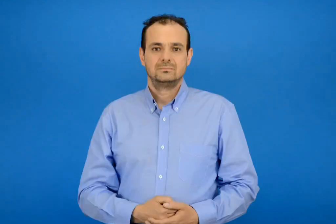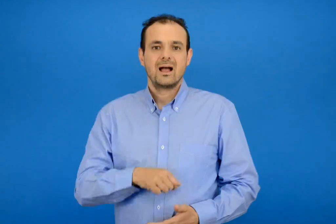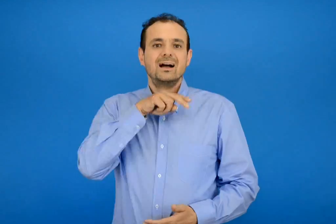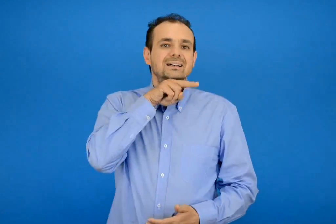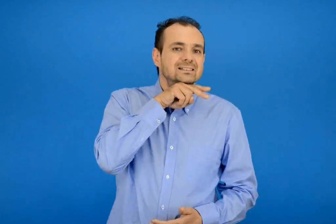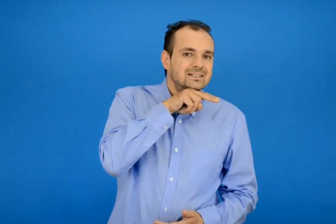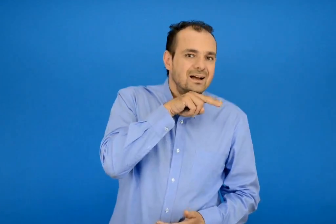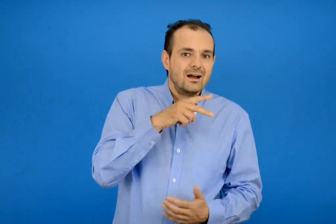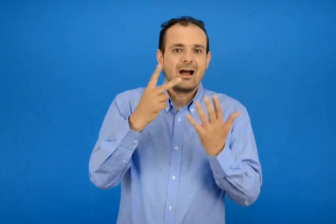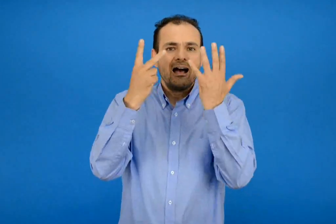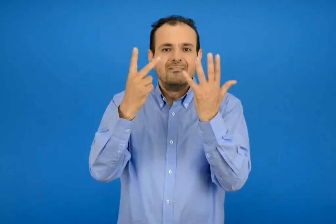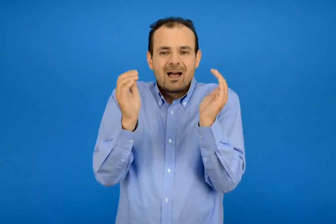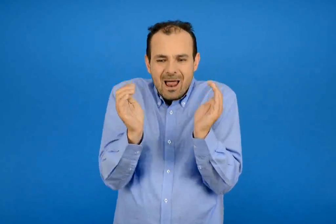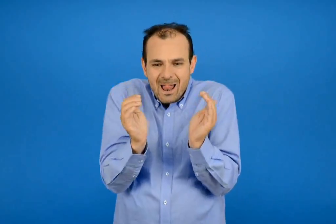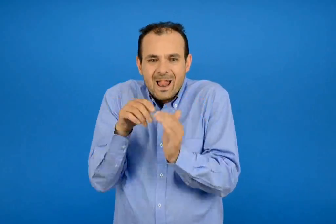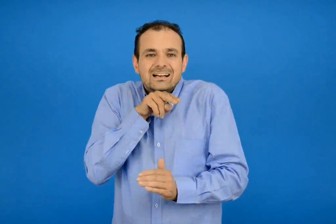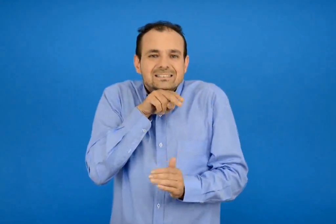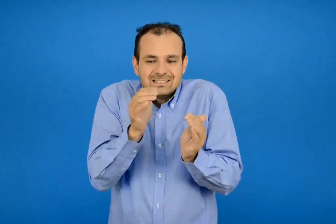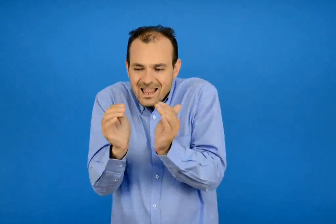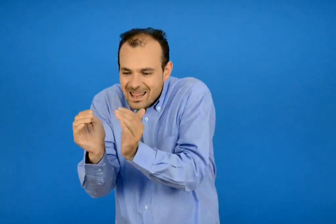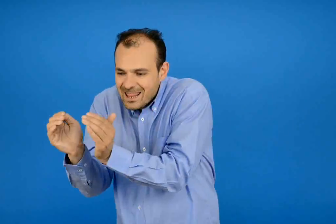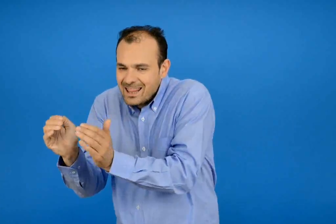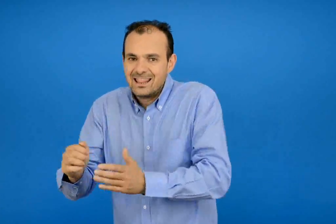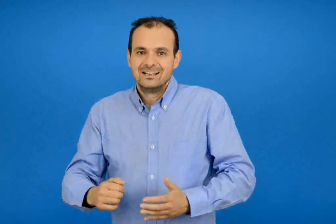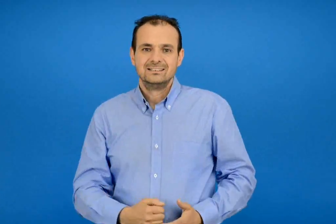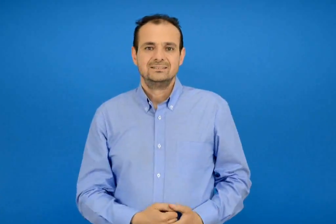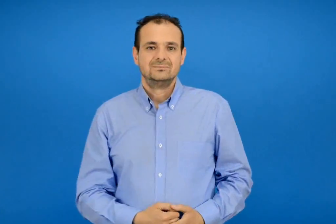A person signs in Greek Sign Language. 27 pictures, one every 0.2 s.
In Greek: η κατσικά με τα επτά κατσικάκια
